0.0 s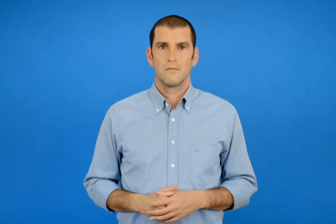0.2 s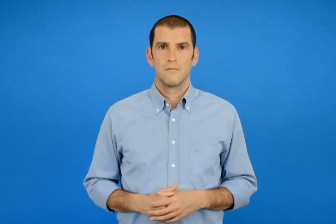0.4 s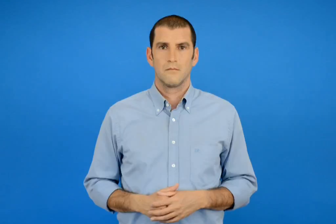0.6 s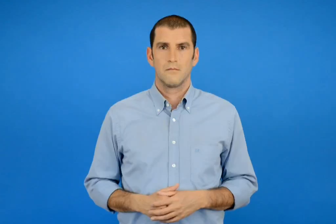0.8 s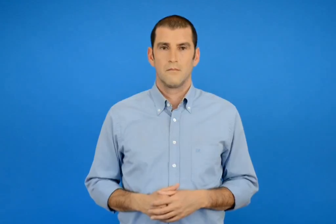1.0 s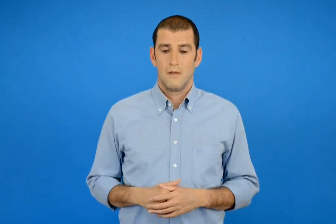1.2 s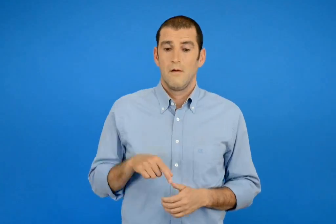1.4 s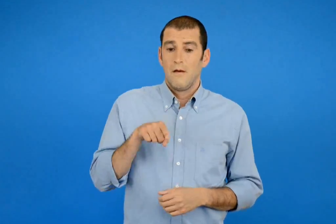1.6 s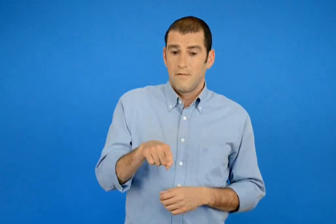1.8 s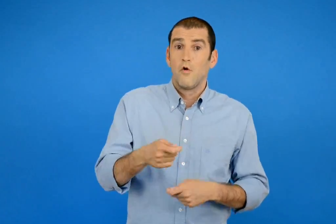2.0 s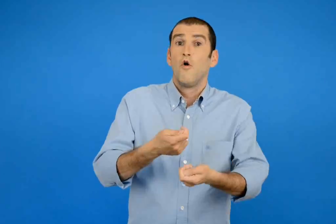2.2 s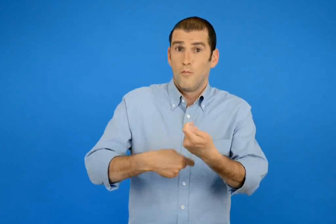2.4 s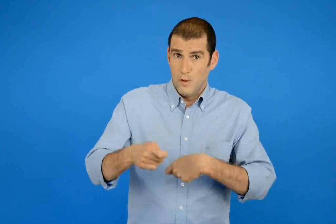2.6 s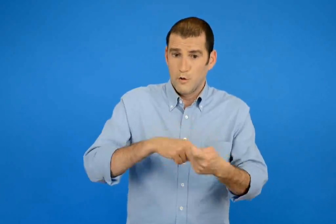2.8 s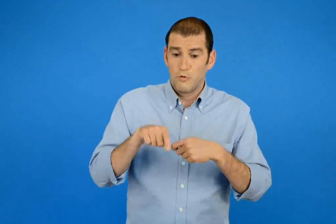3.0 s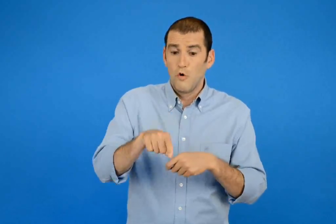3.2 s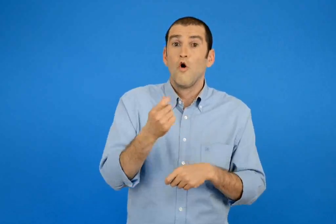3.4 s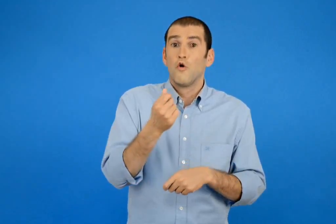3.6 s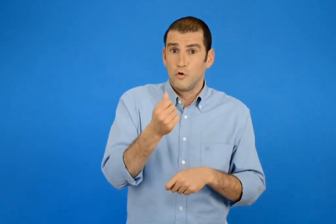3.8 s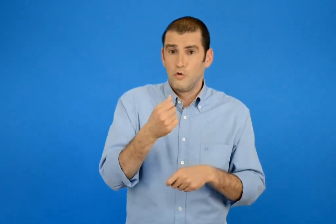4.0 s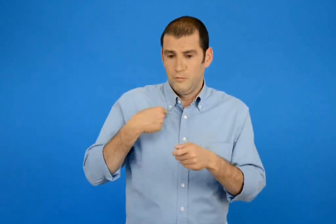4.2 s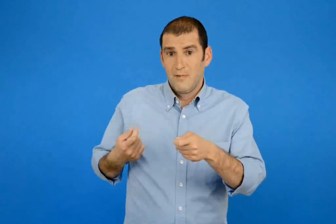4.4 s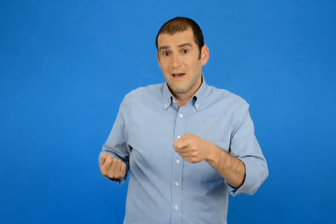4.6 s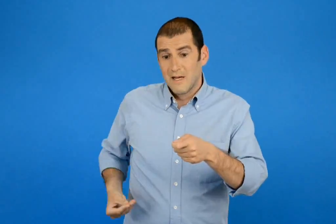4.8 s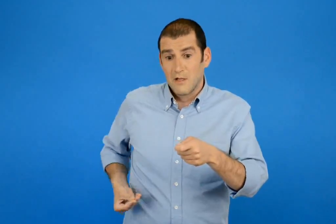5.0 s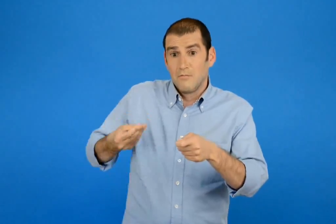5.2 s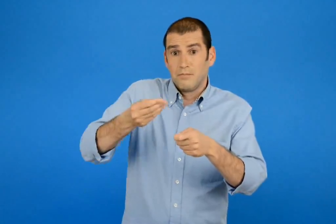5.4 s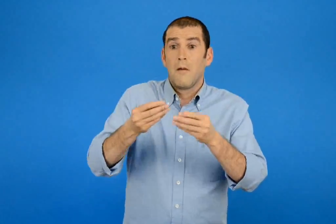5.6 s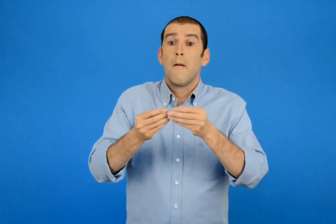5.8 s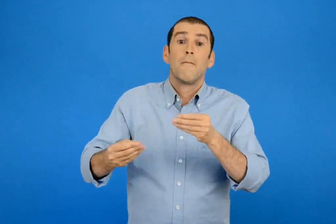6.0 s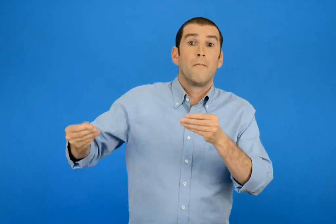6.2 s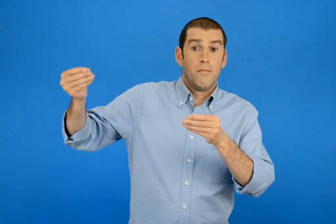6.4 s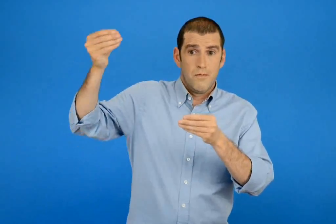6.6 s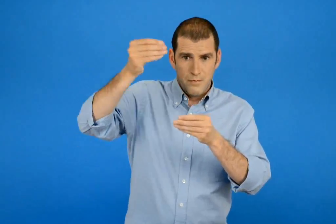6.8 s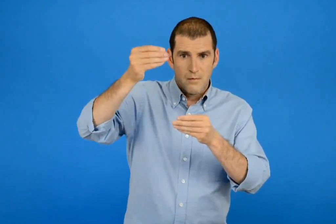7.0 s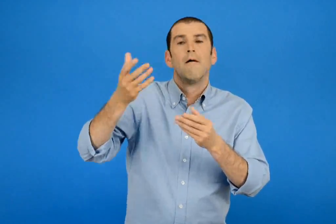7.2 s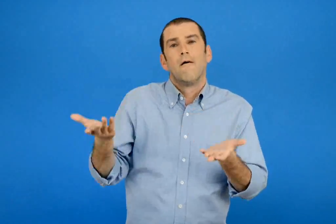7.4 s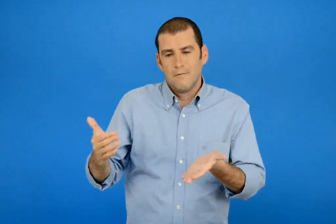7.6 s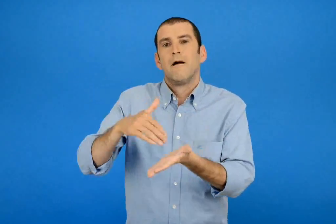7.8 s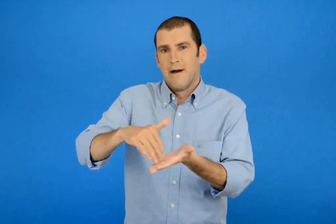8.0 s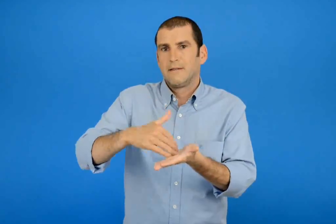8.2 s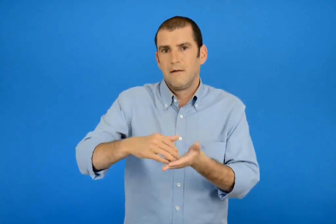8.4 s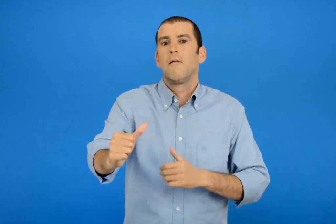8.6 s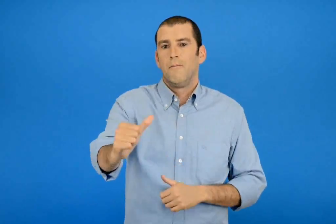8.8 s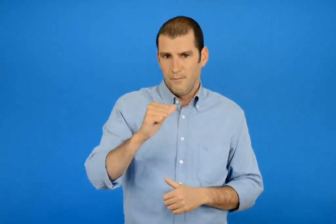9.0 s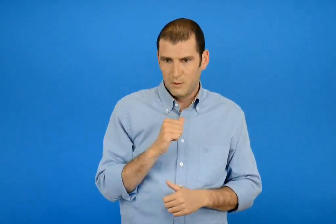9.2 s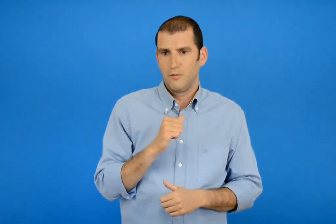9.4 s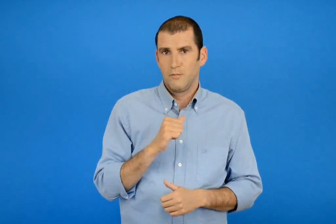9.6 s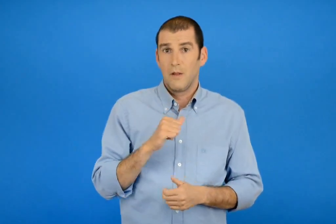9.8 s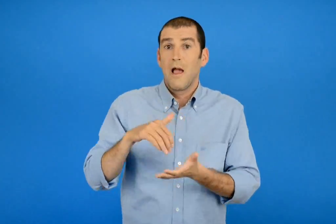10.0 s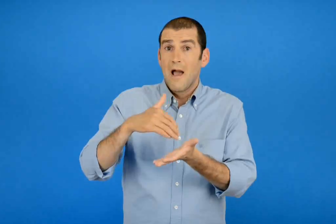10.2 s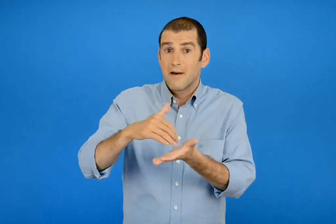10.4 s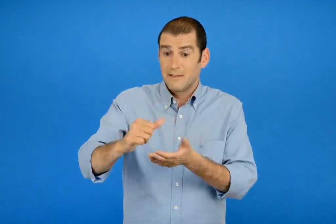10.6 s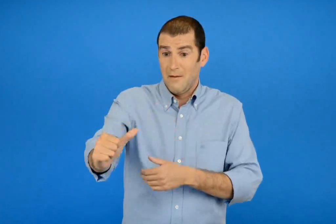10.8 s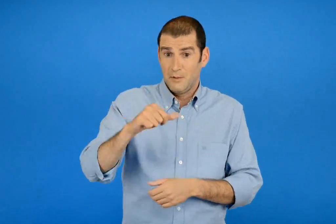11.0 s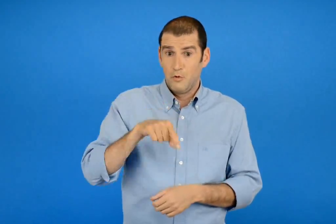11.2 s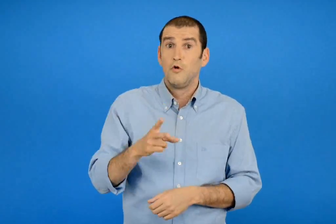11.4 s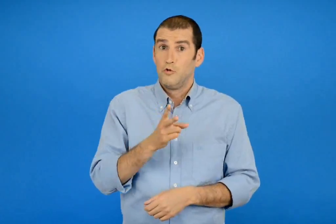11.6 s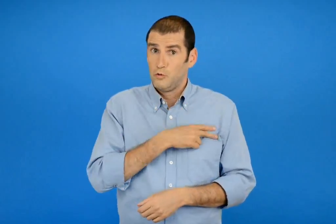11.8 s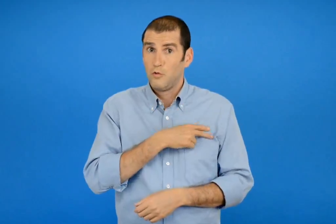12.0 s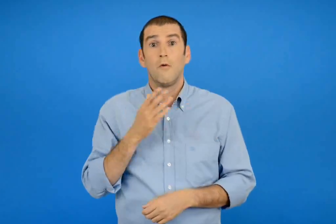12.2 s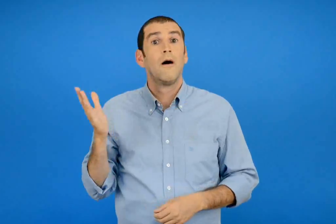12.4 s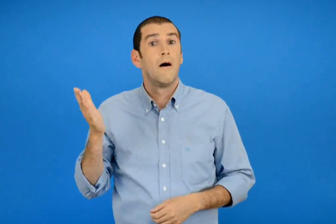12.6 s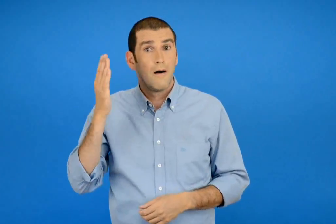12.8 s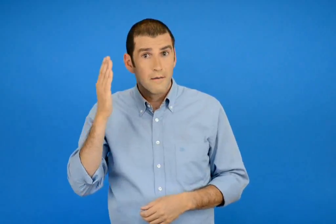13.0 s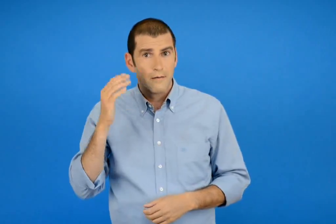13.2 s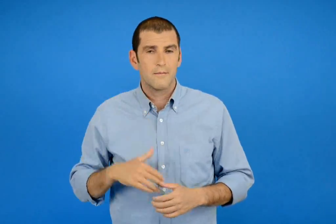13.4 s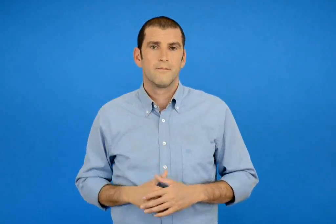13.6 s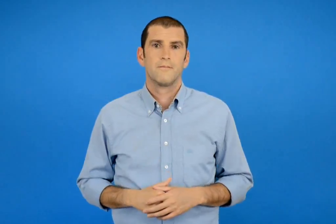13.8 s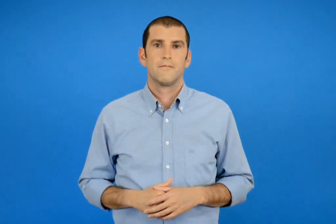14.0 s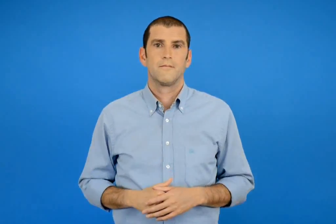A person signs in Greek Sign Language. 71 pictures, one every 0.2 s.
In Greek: όταν δίνω πιο πολλά χρήματα από όσα κοστίζει αυτό που αγοράζω τότε παίρνω ρέστα τα ρέστα μου είναι σωστά αν
